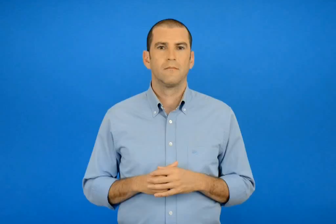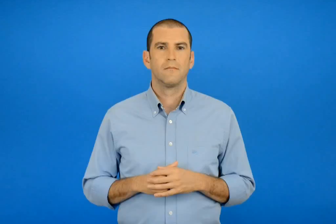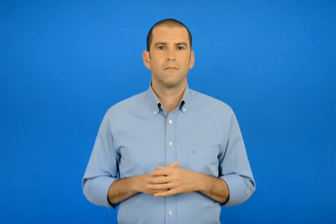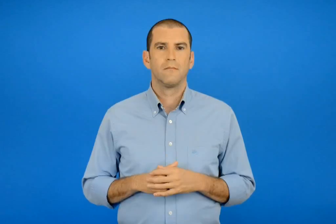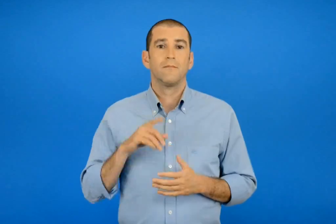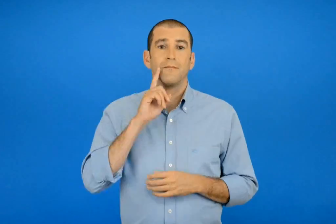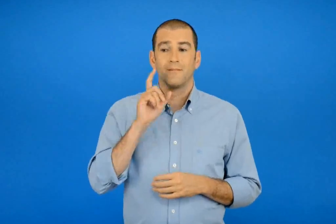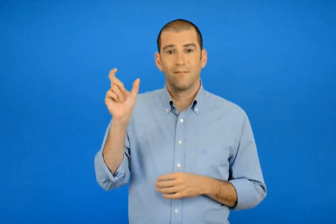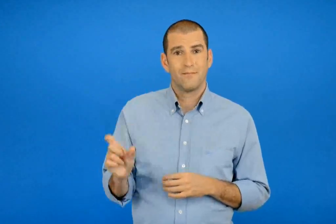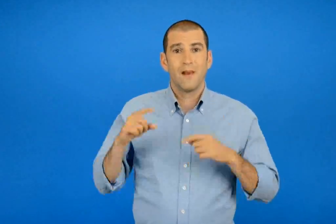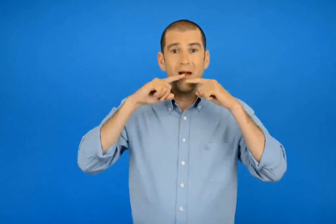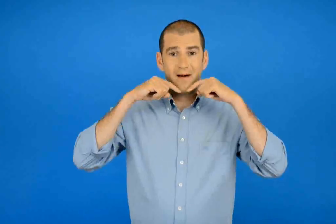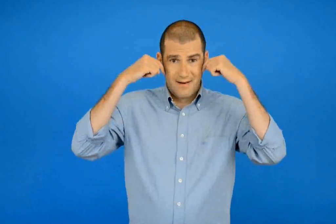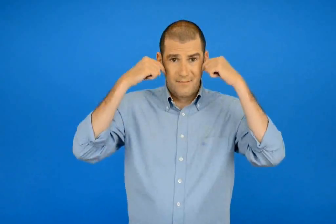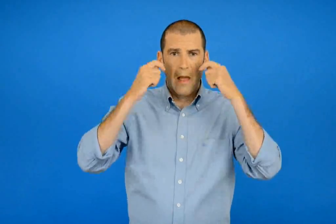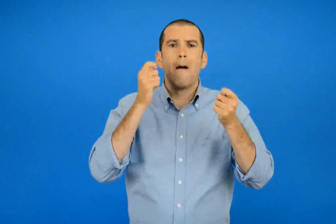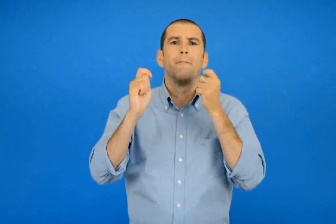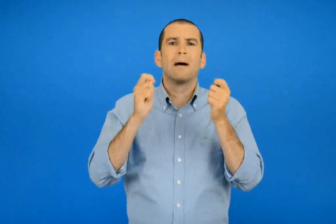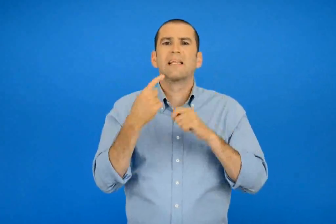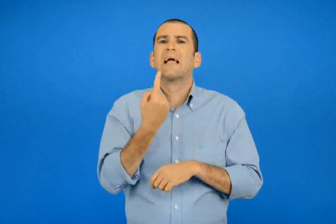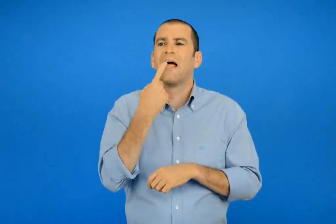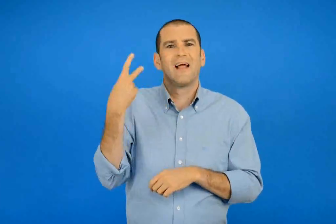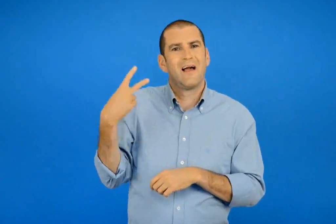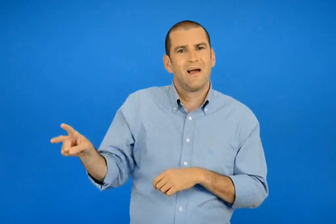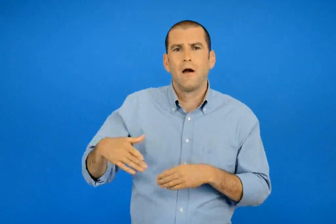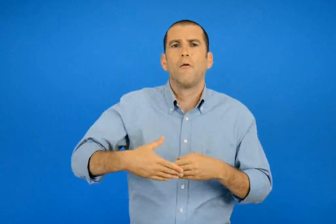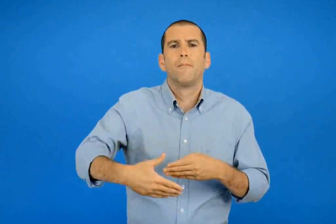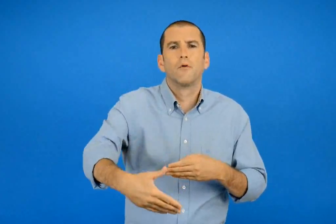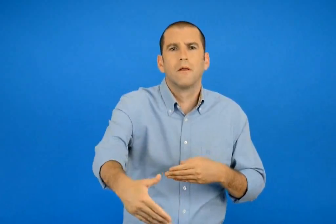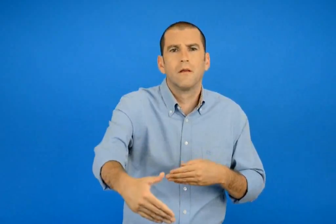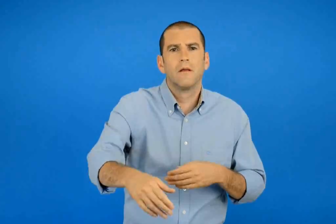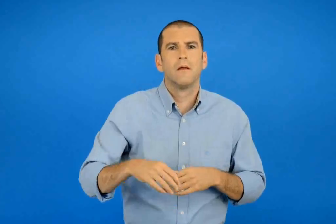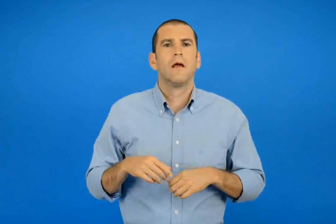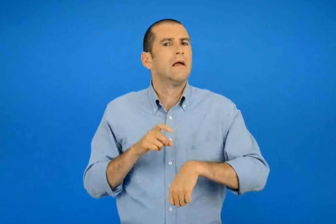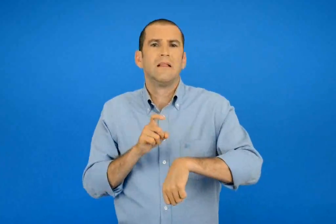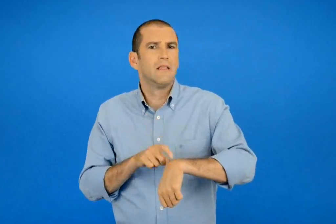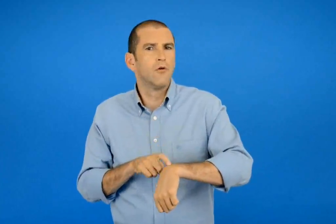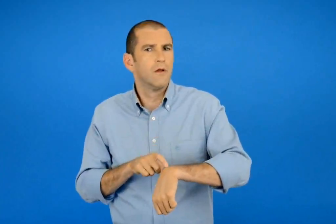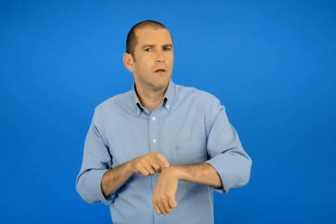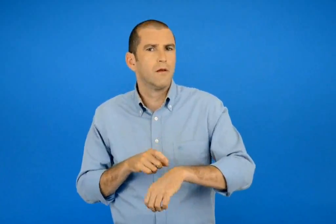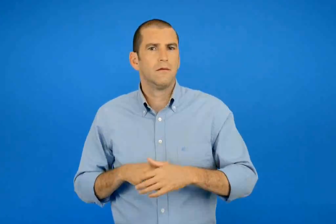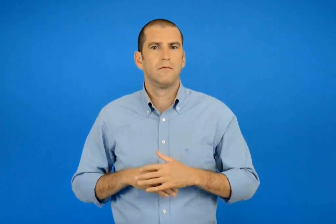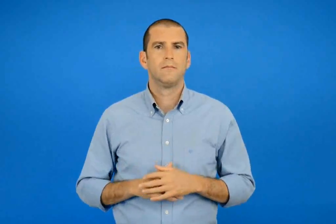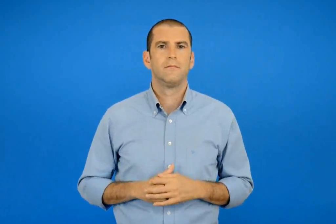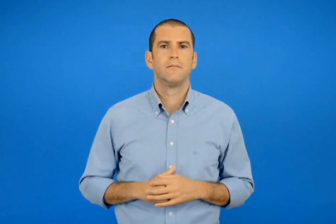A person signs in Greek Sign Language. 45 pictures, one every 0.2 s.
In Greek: ποτέ είναι το πάρτι γενέθλιων της χαράς ; τι ώρα ;
